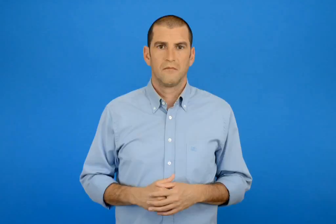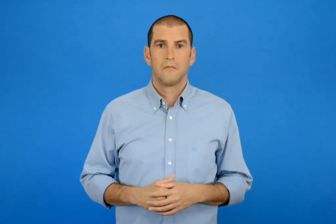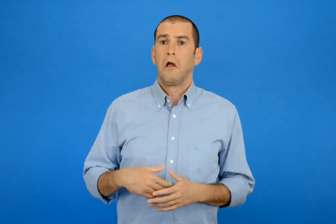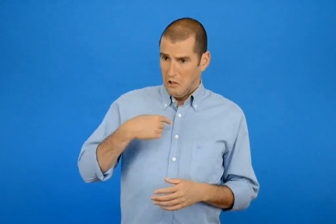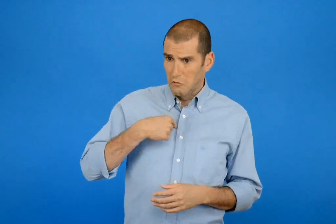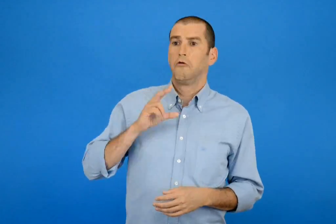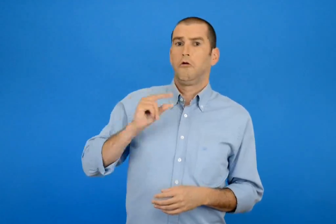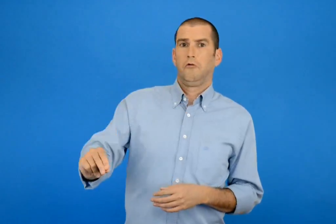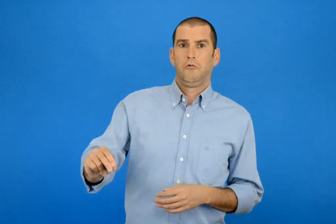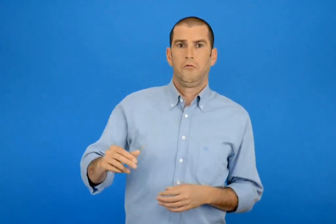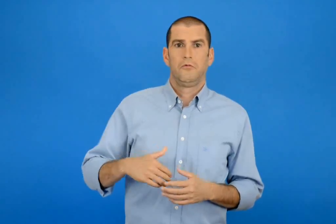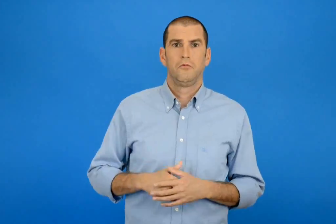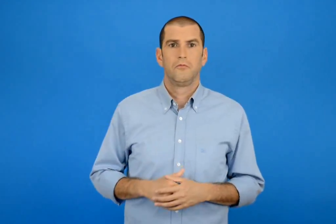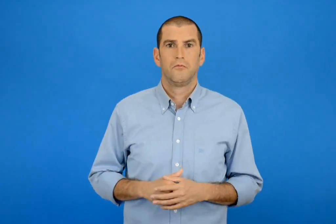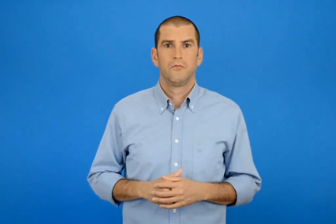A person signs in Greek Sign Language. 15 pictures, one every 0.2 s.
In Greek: κι εγώ
